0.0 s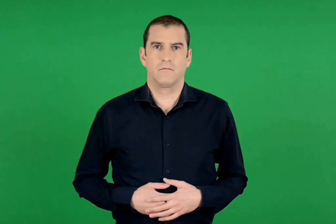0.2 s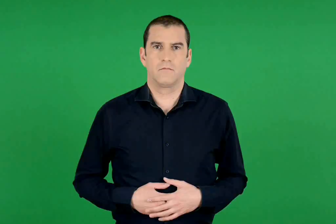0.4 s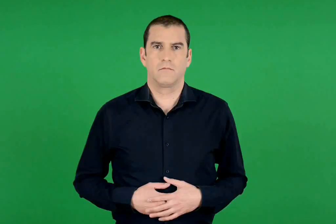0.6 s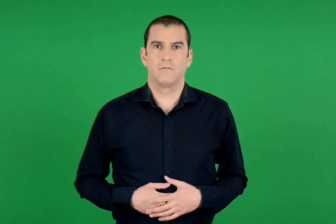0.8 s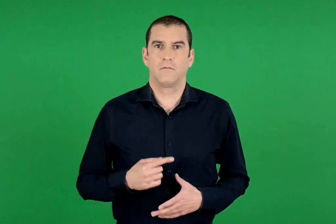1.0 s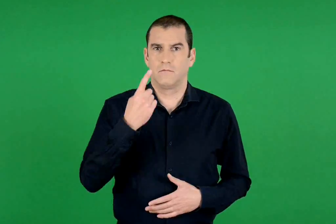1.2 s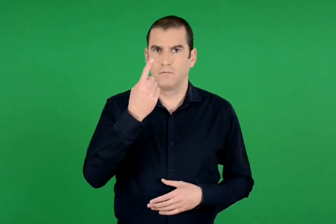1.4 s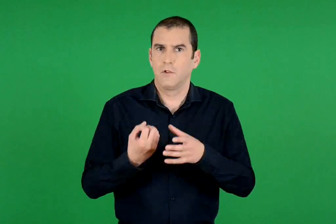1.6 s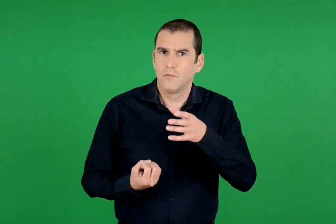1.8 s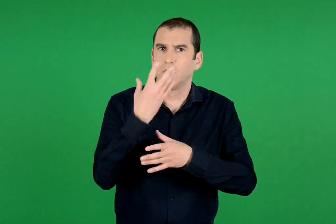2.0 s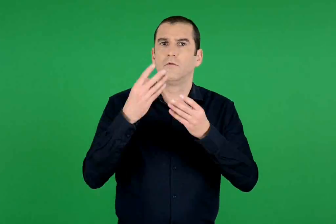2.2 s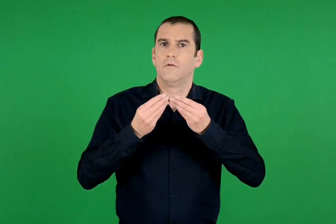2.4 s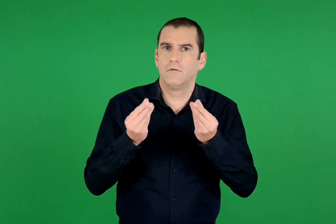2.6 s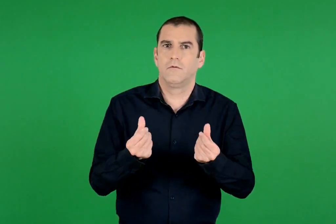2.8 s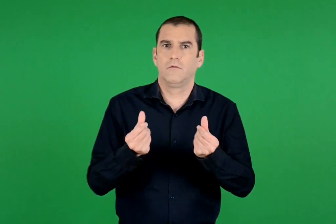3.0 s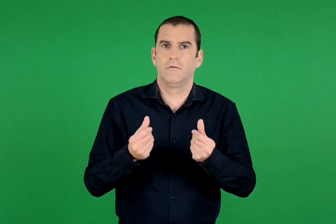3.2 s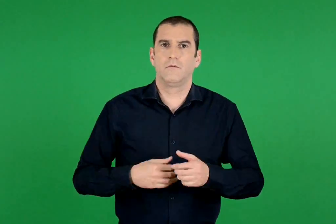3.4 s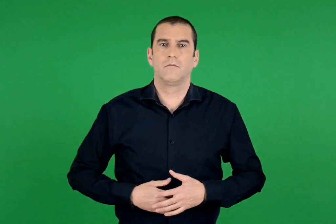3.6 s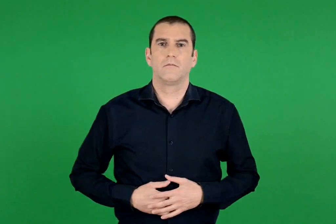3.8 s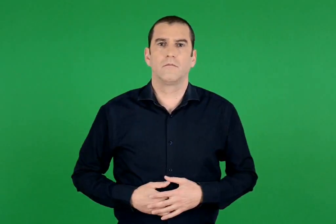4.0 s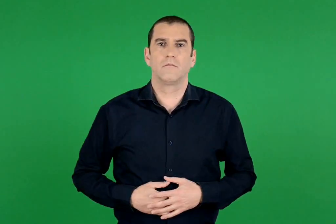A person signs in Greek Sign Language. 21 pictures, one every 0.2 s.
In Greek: μια νέα τεχνική
